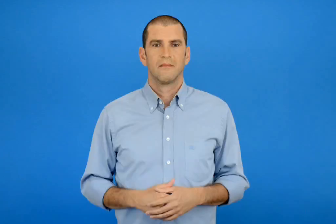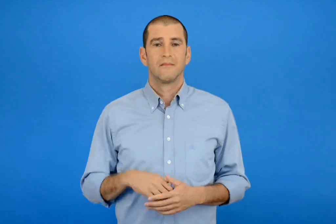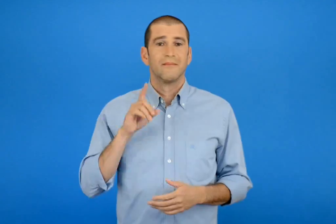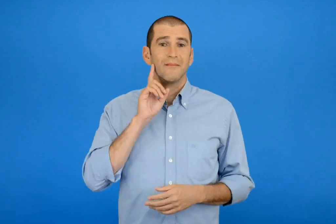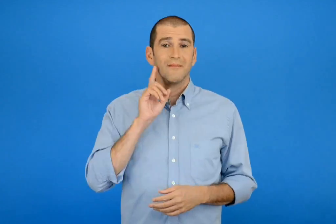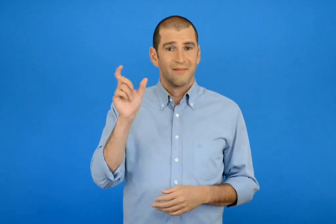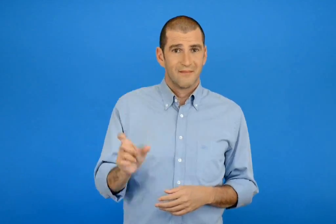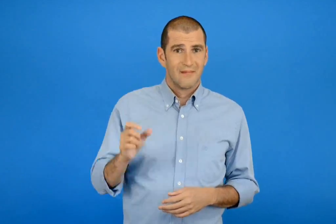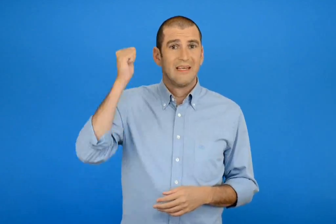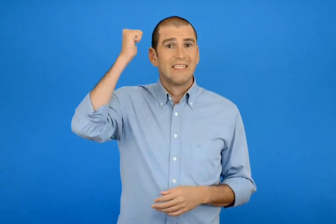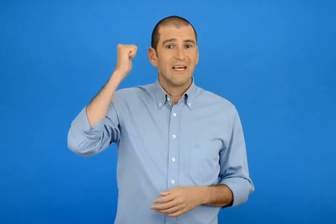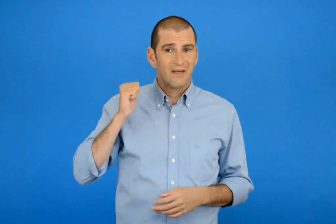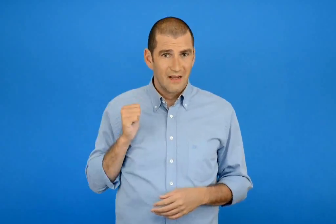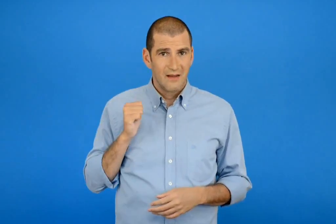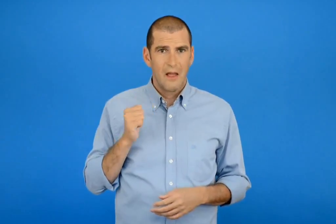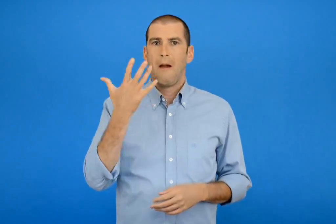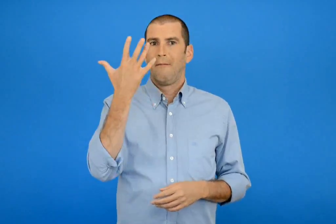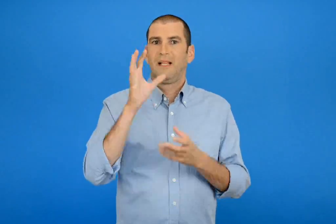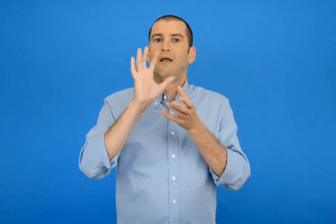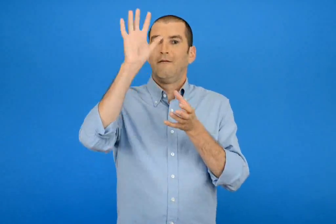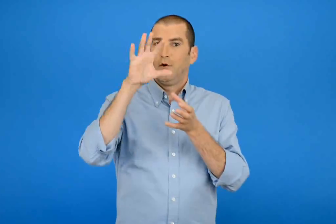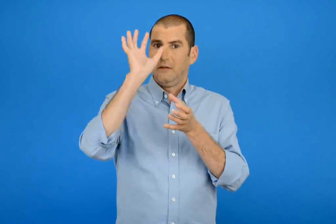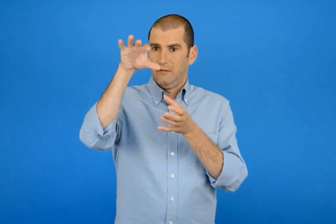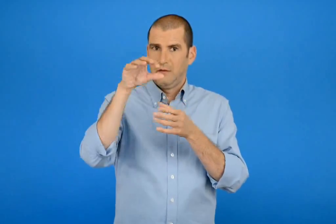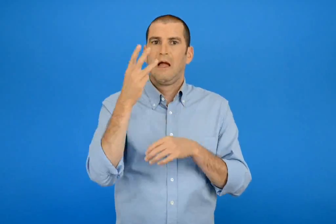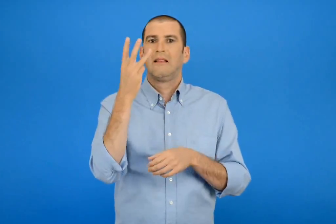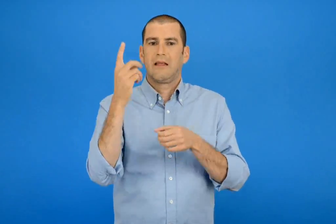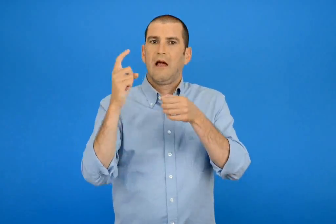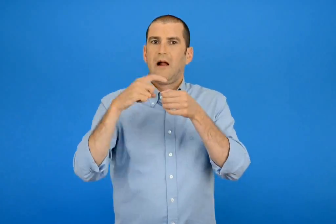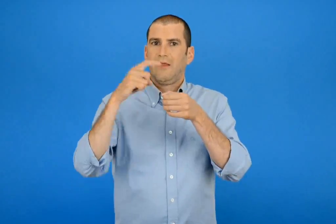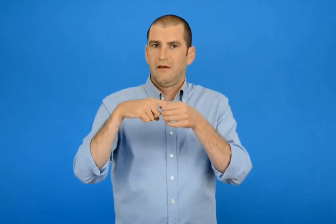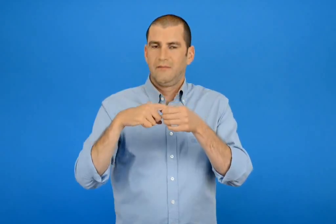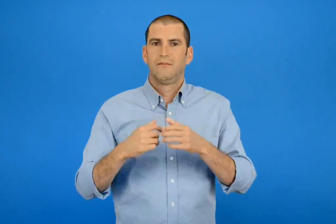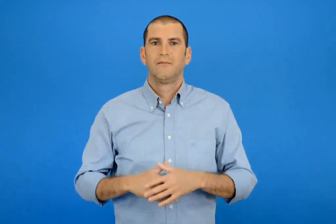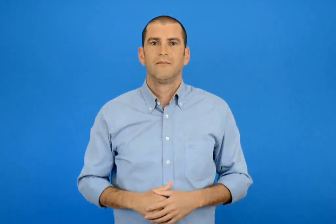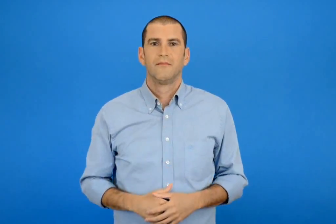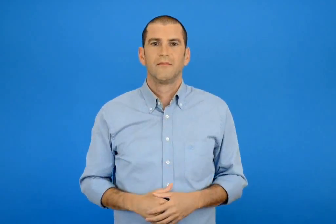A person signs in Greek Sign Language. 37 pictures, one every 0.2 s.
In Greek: η σαββίνα έριξε 5 βολές και έβαλε 3 καλαθιά
